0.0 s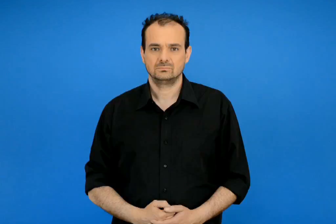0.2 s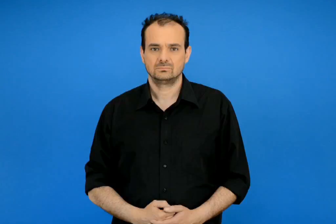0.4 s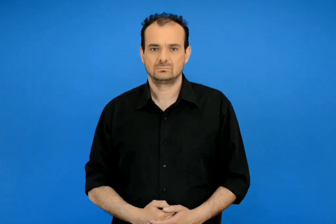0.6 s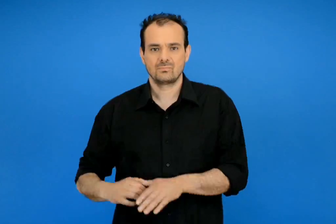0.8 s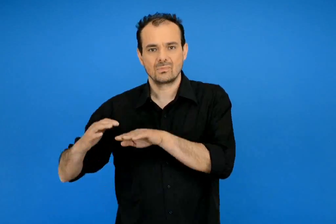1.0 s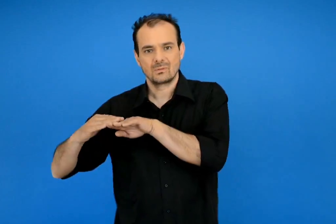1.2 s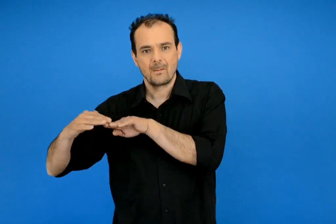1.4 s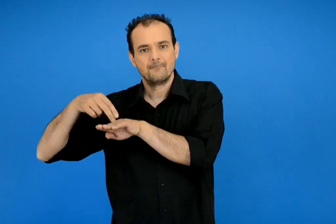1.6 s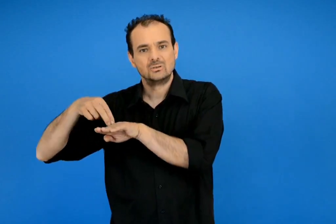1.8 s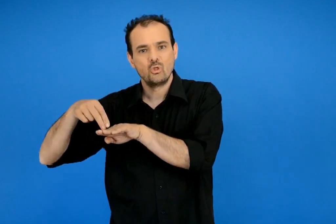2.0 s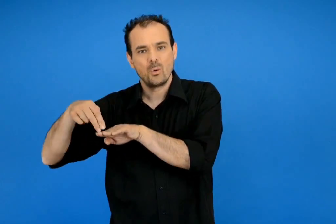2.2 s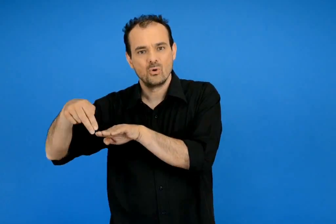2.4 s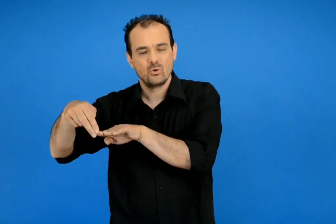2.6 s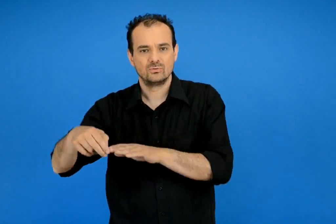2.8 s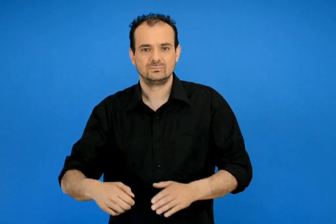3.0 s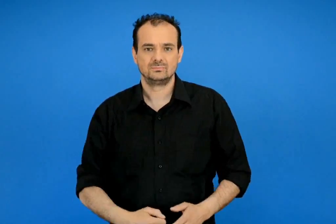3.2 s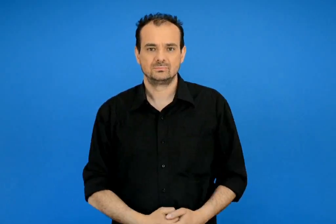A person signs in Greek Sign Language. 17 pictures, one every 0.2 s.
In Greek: πεζοδρόμιο
